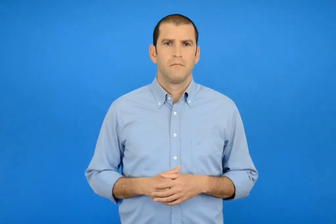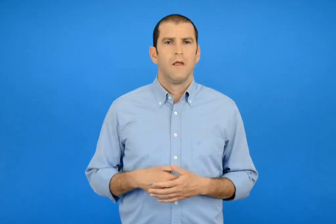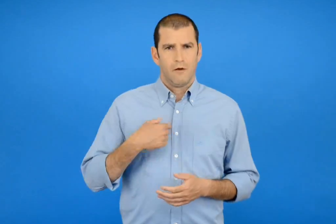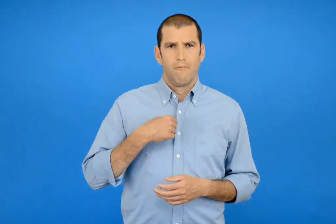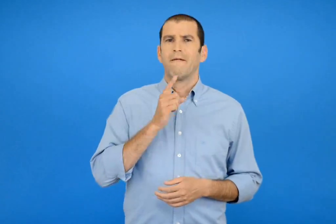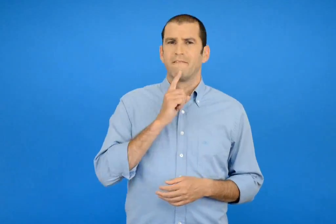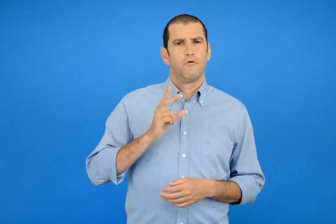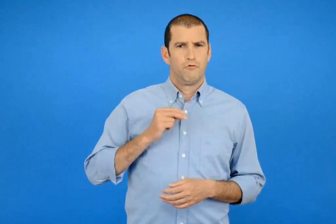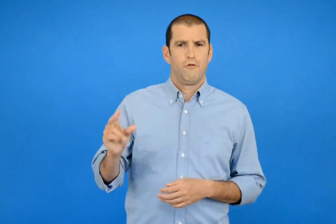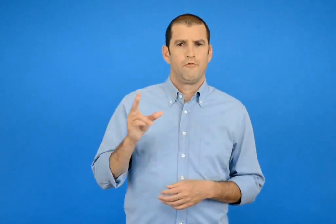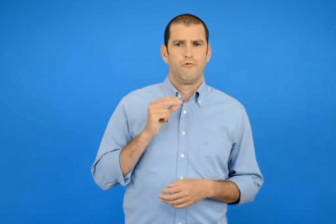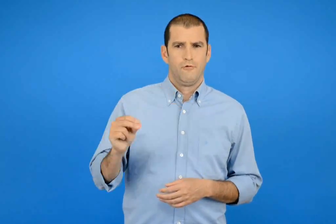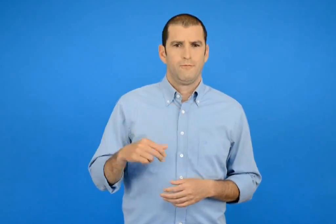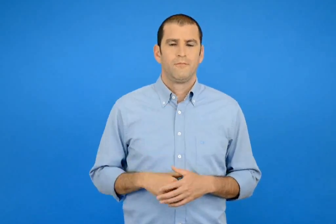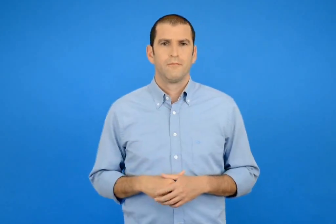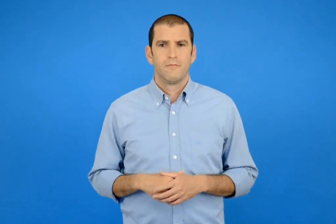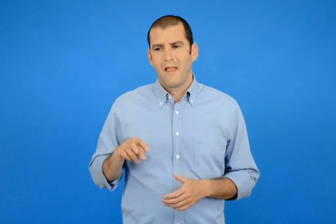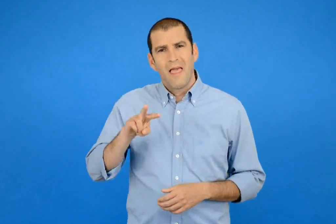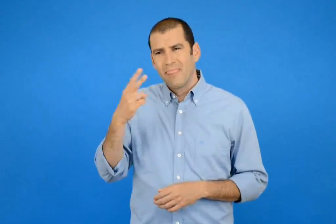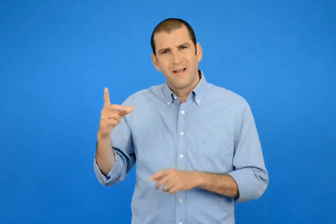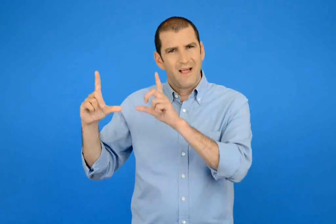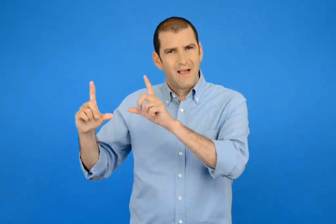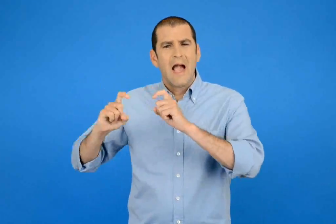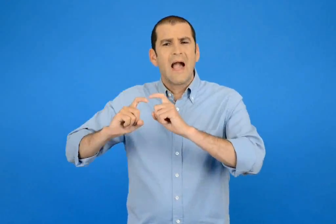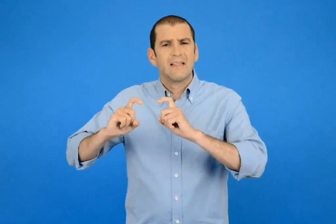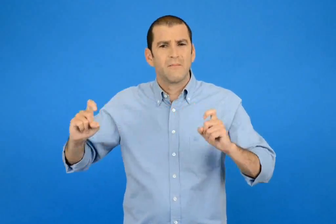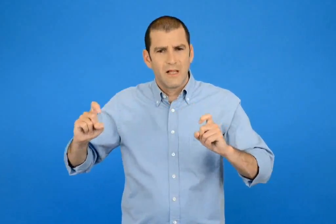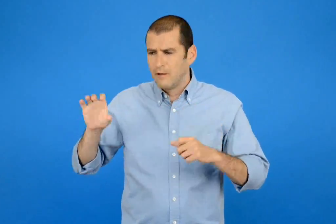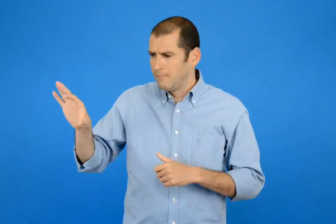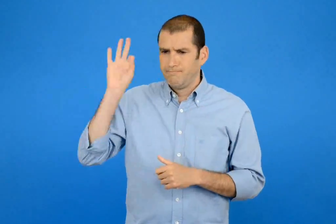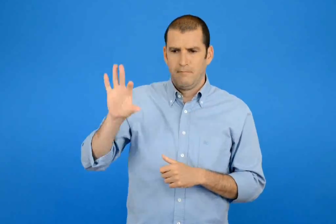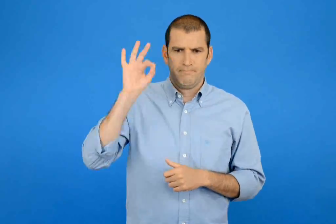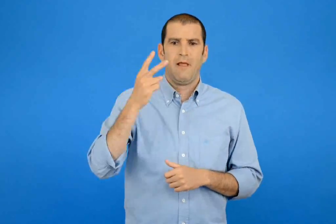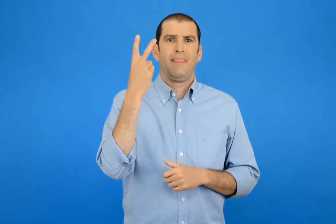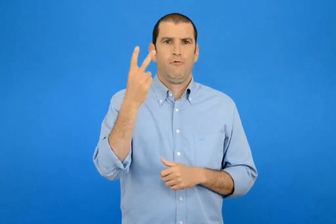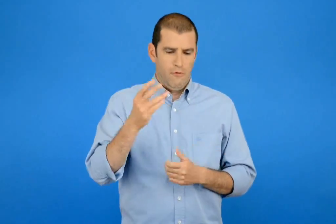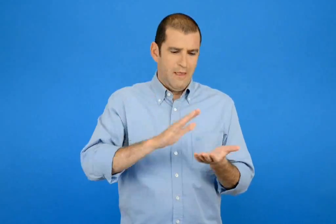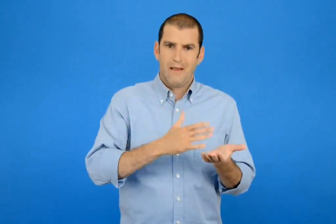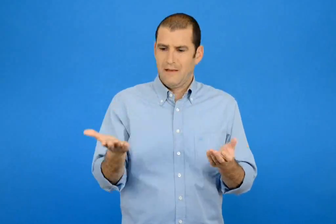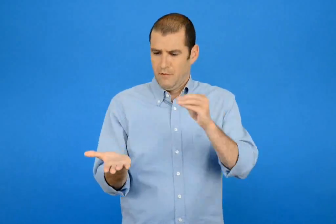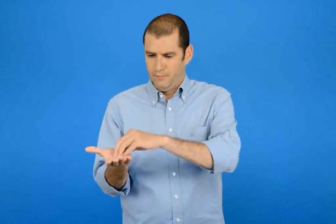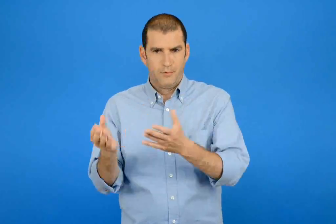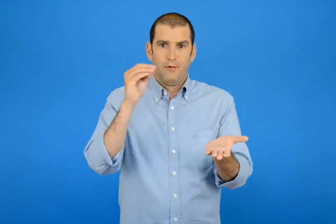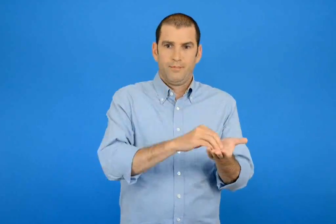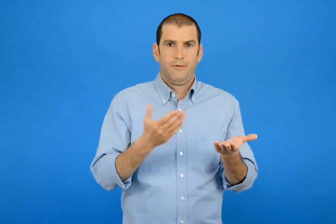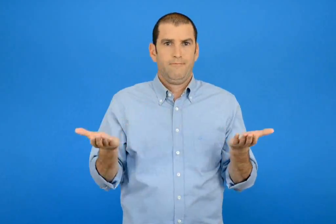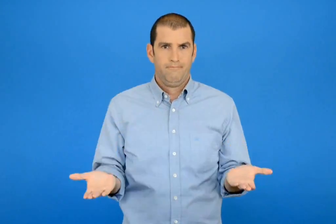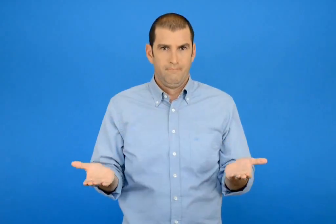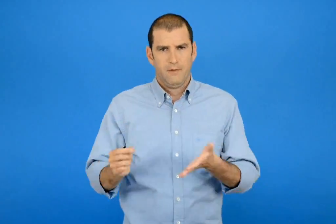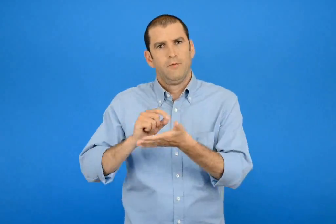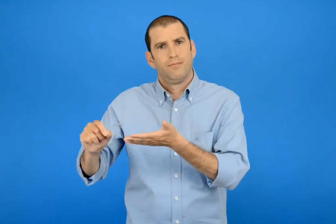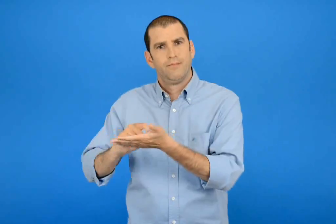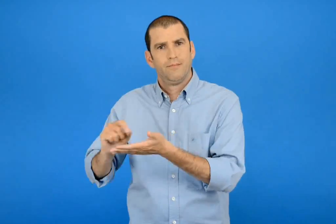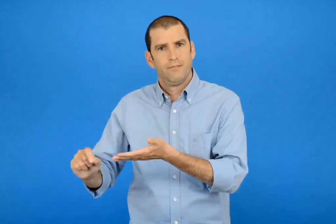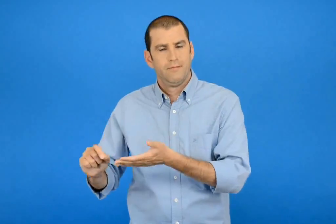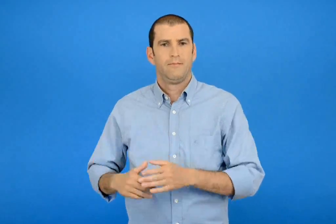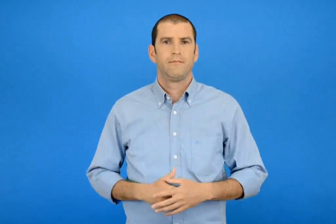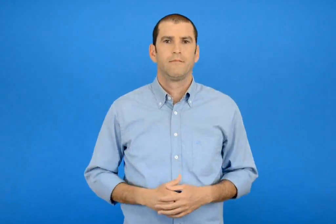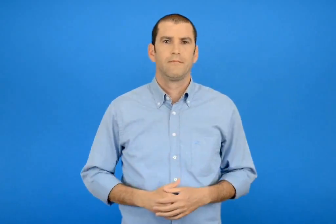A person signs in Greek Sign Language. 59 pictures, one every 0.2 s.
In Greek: κάνω κι εγώ το ίδιο διαλέγω δύο από τα διπλανά αντικείμενα τα βάζω στα χεριά μου και συμπληρώνω
